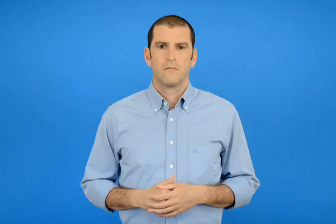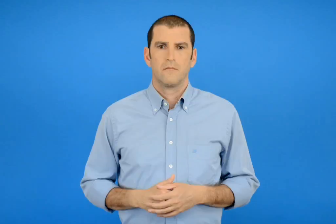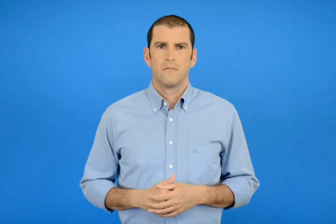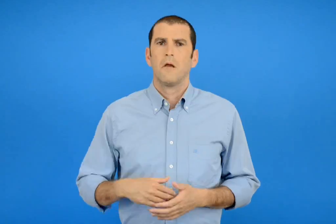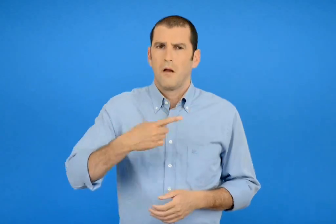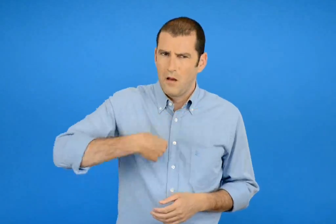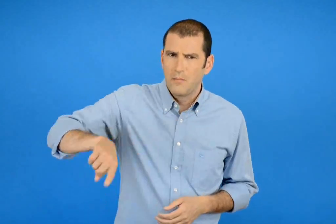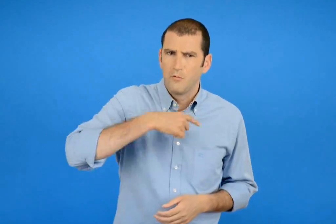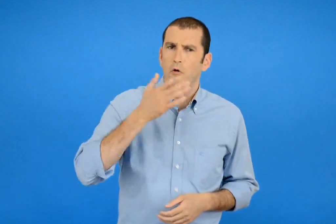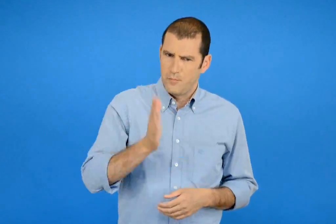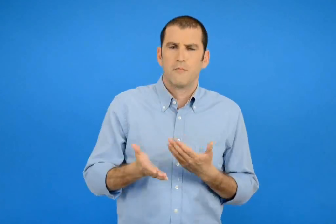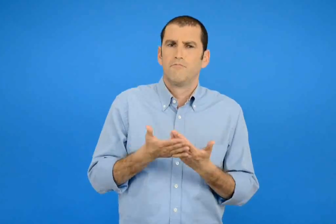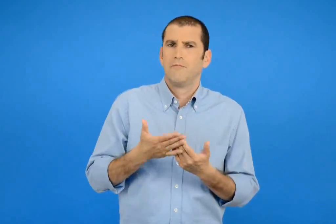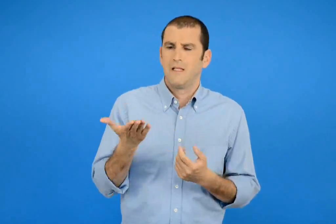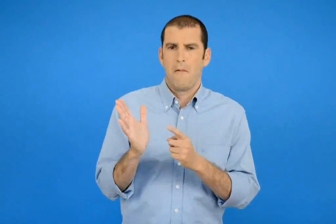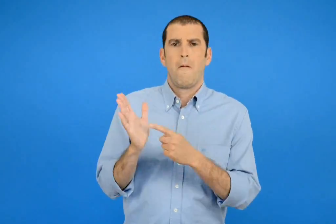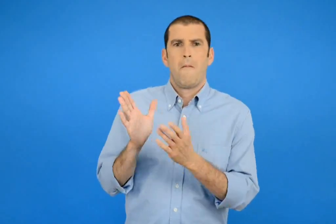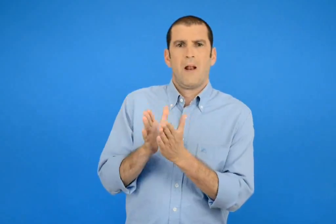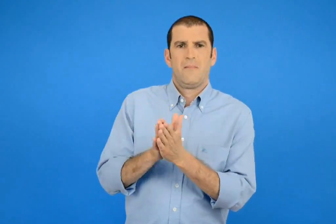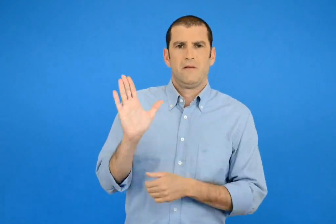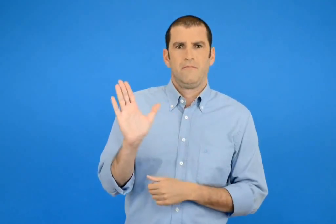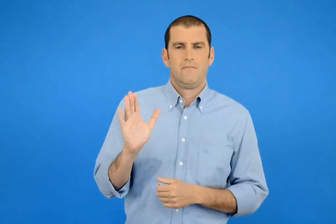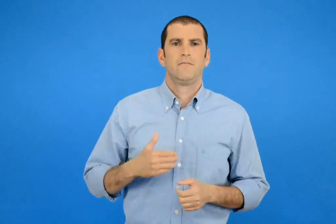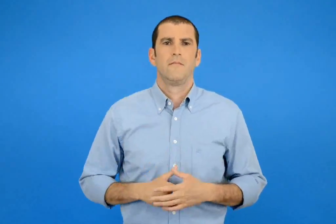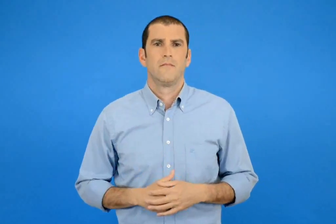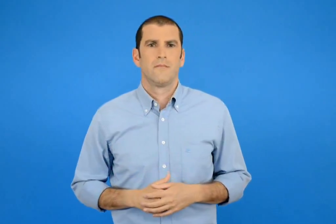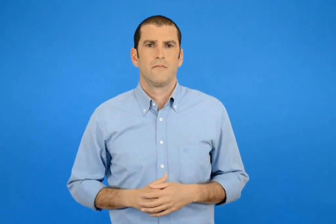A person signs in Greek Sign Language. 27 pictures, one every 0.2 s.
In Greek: θα μπορούσαμε να χρησιμοποιήσουμε την παλάμη μας
